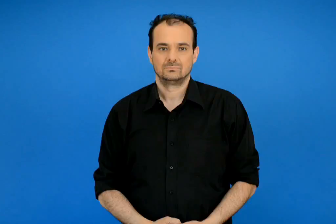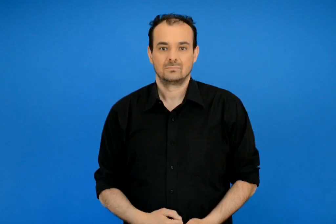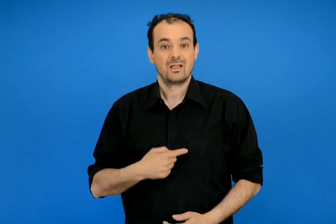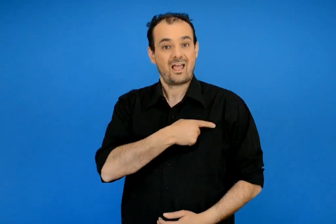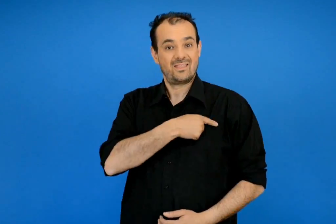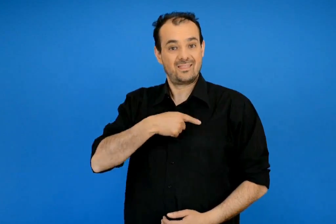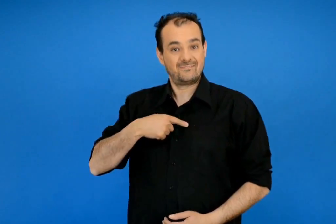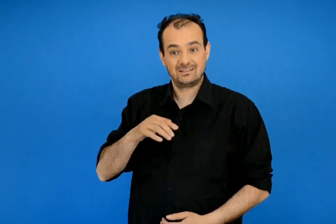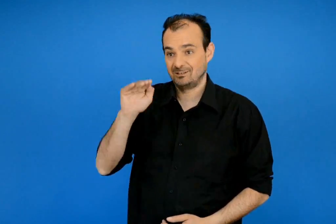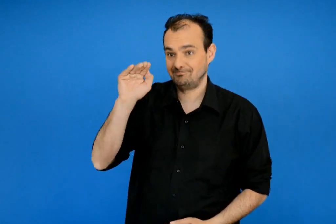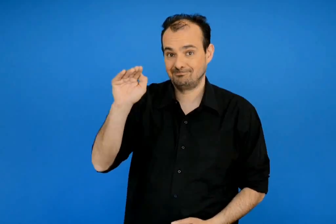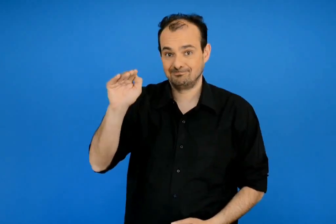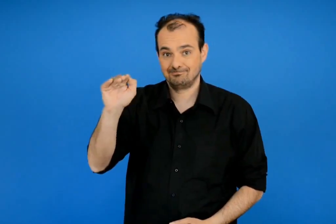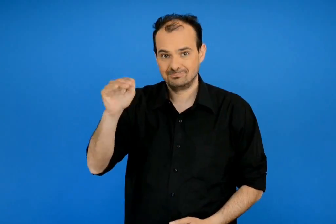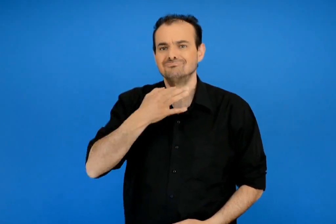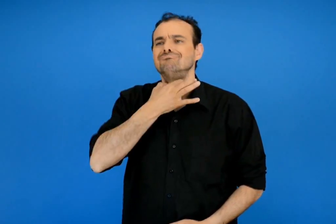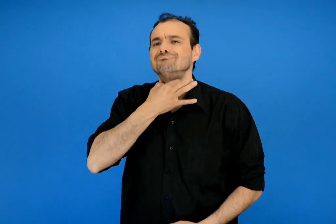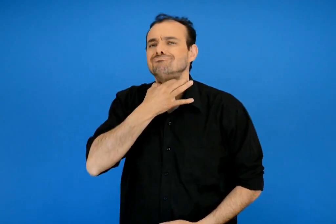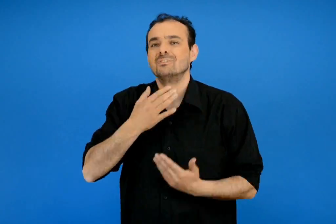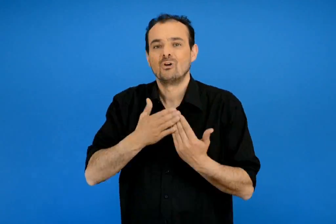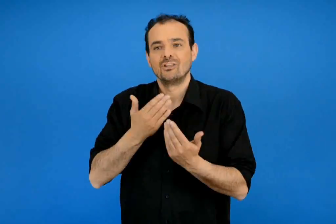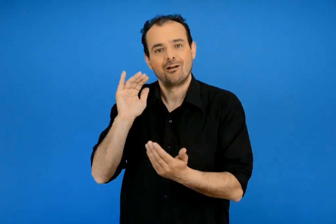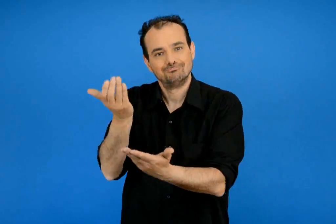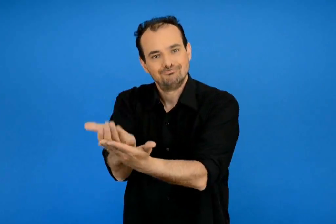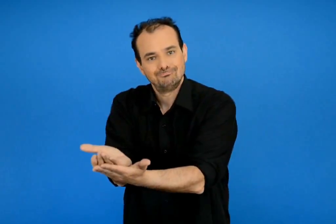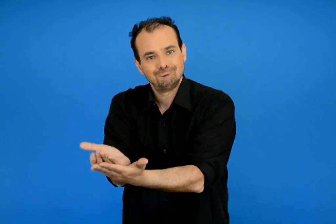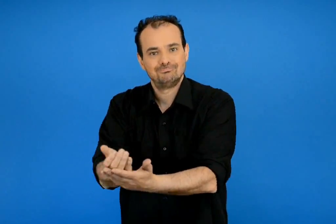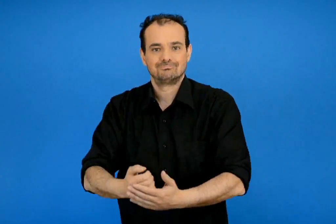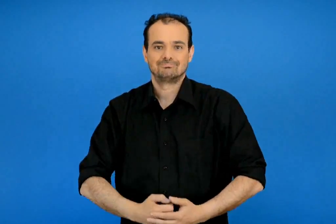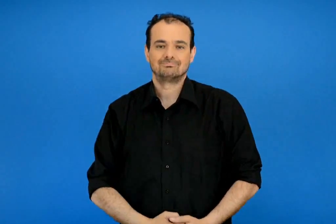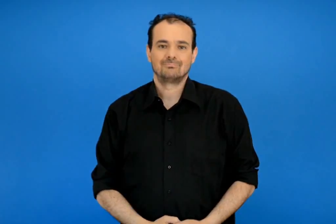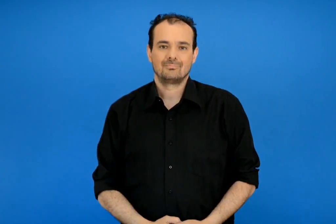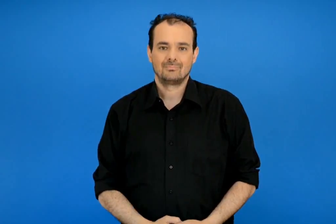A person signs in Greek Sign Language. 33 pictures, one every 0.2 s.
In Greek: ζητούμε βοήθεια από το διευθυντή
